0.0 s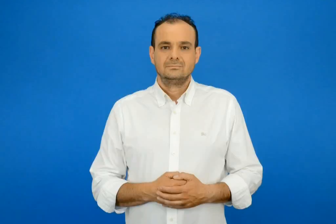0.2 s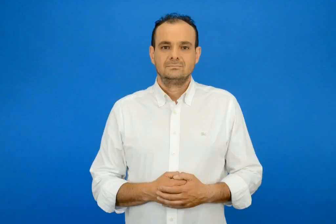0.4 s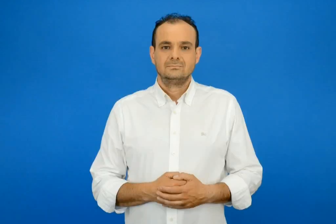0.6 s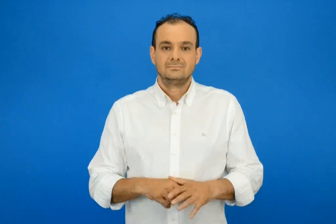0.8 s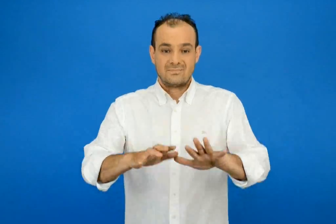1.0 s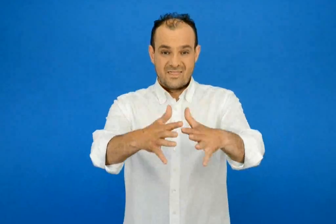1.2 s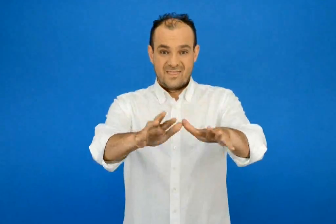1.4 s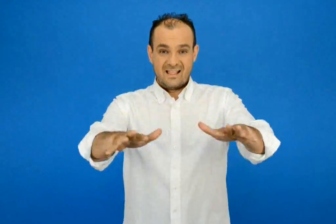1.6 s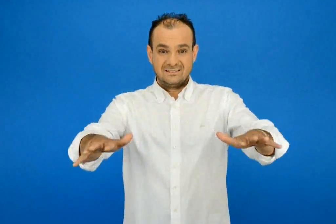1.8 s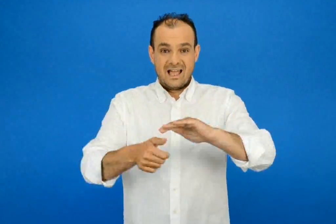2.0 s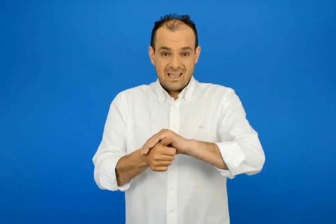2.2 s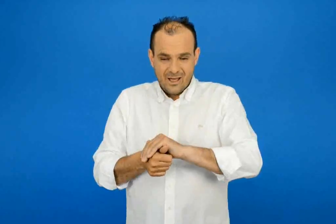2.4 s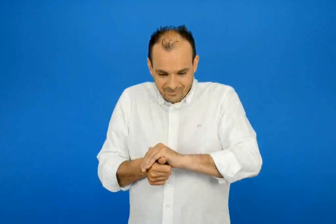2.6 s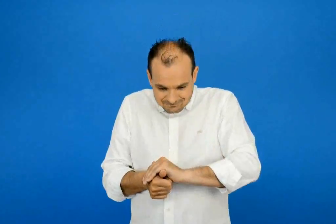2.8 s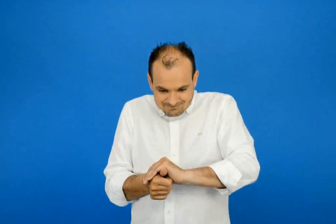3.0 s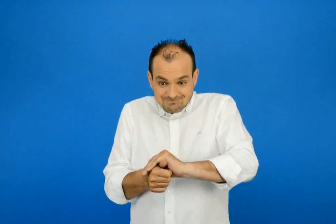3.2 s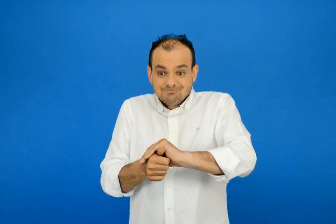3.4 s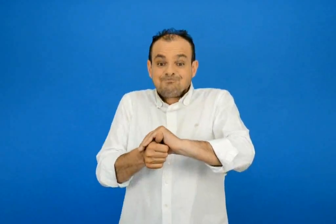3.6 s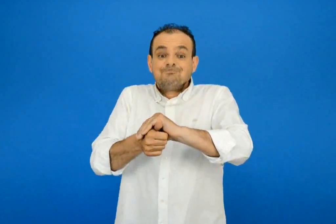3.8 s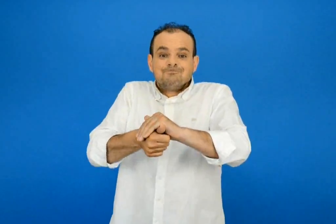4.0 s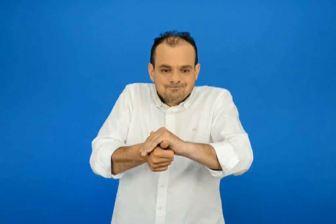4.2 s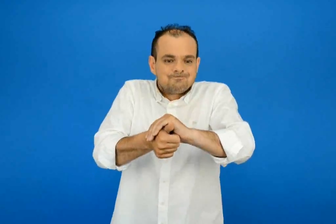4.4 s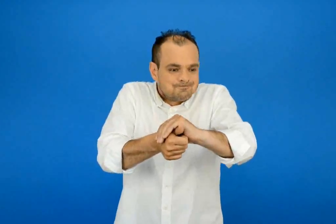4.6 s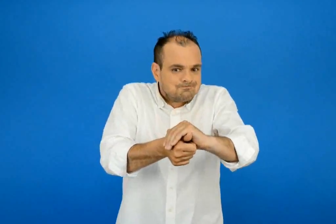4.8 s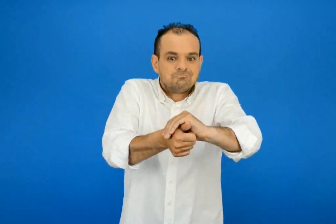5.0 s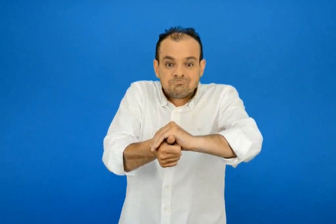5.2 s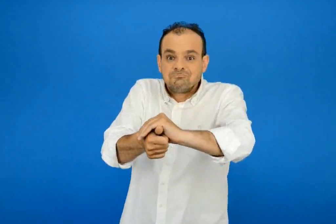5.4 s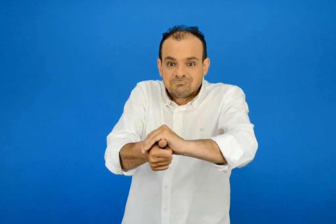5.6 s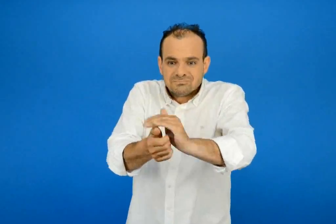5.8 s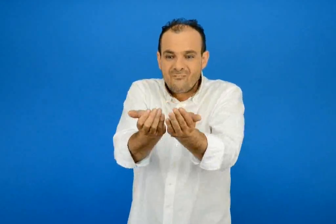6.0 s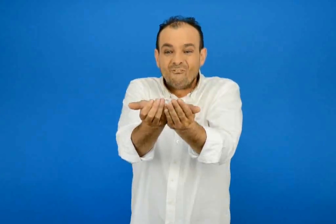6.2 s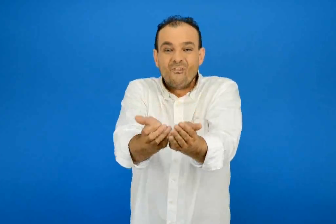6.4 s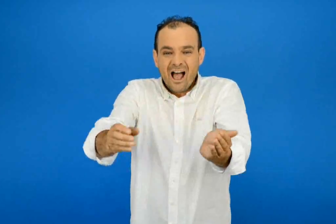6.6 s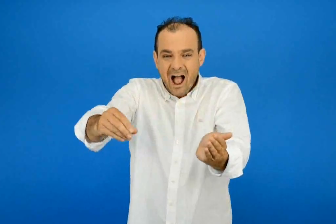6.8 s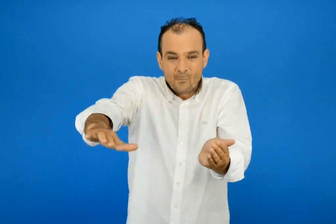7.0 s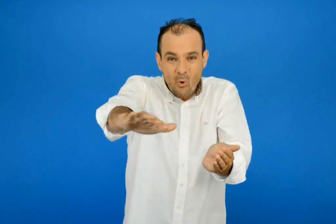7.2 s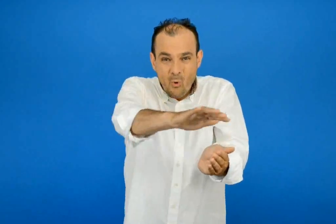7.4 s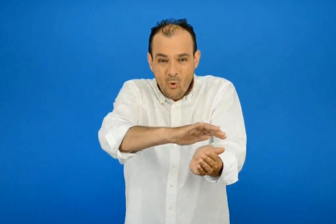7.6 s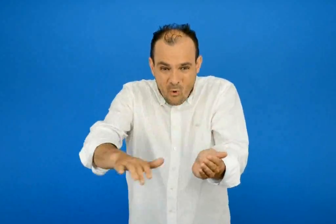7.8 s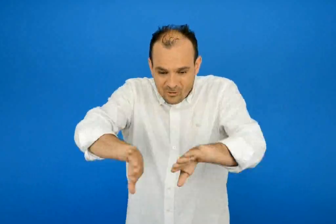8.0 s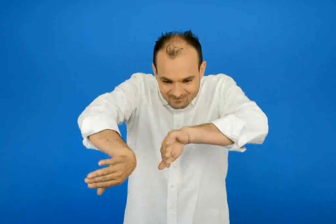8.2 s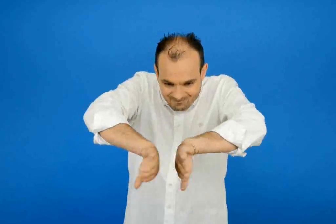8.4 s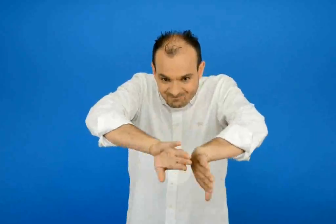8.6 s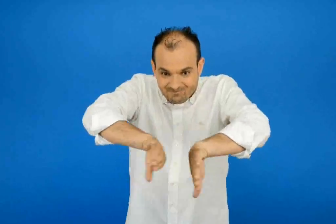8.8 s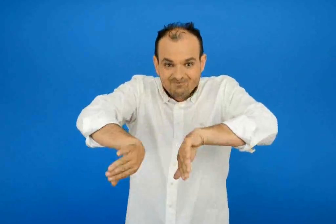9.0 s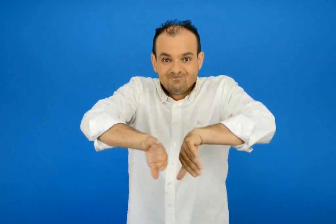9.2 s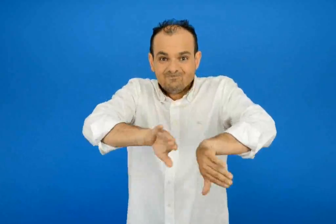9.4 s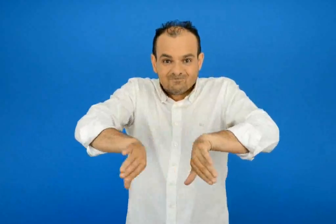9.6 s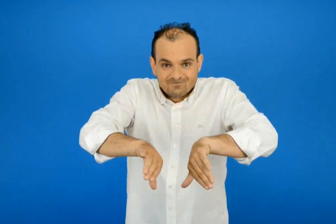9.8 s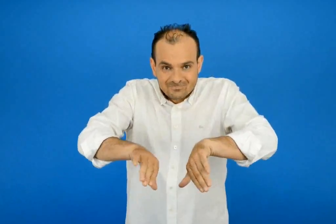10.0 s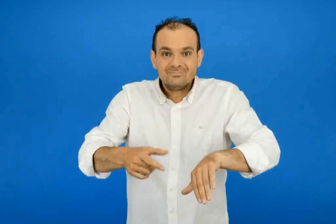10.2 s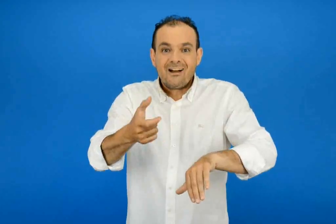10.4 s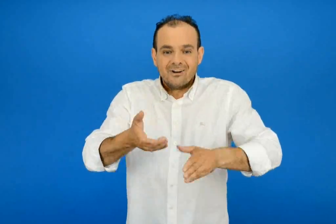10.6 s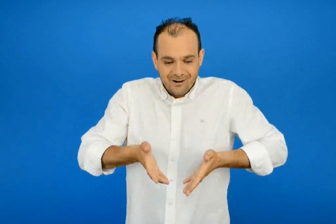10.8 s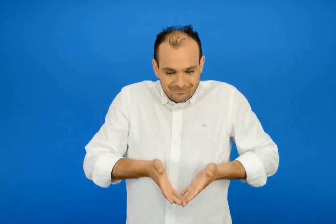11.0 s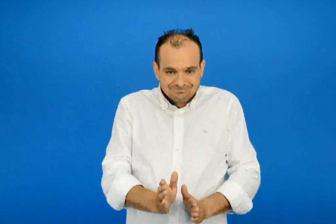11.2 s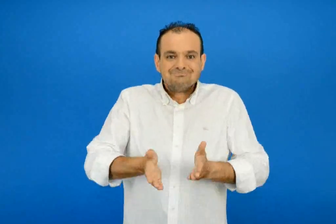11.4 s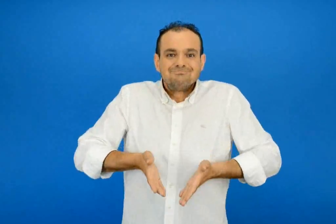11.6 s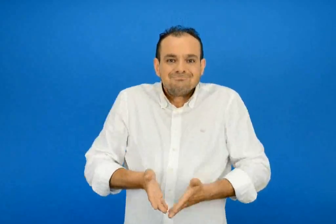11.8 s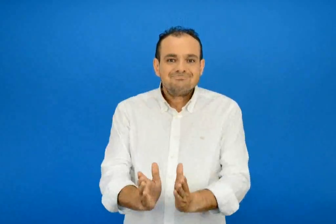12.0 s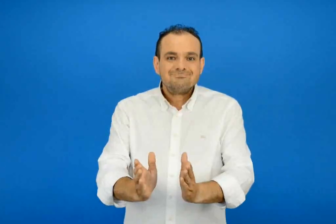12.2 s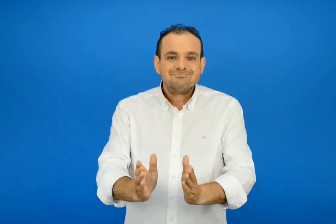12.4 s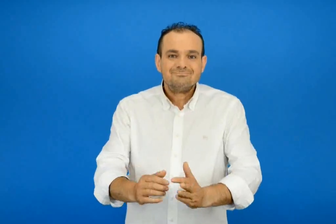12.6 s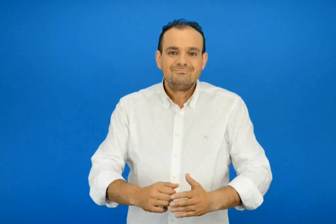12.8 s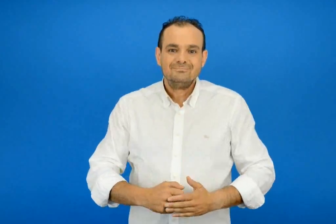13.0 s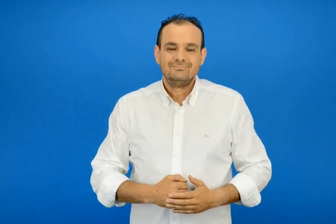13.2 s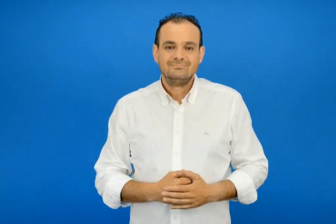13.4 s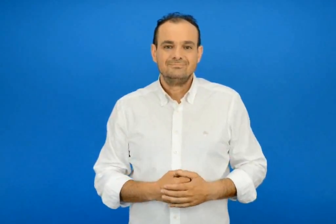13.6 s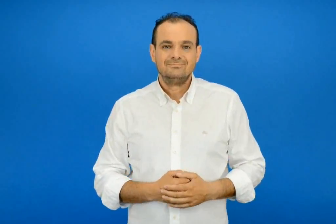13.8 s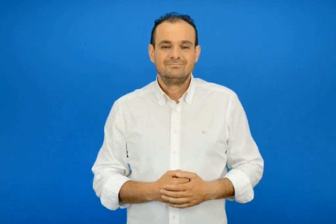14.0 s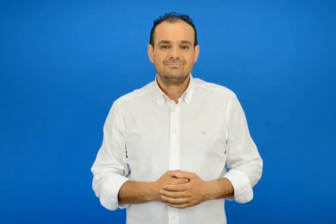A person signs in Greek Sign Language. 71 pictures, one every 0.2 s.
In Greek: βγαίνει από τη θάλασσα για να φτιάξει τη φωλιά της στην άμμο και να γεννήσει τα αυγά της
